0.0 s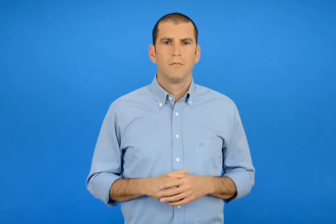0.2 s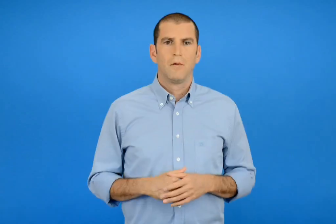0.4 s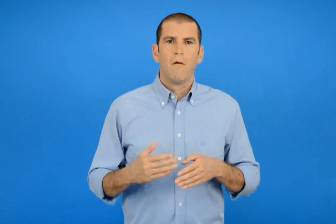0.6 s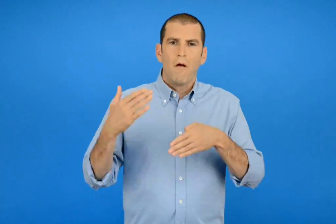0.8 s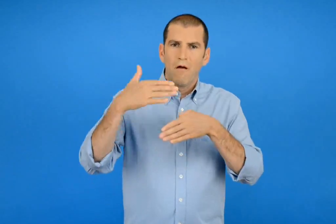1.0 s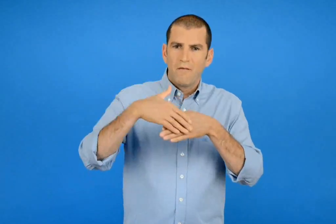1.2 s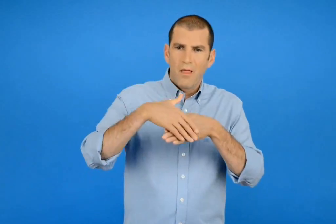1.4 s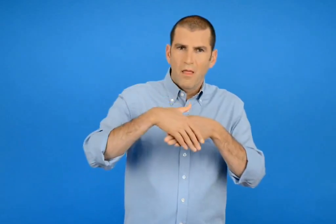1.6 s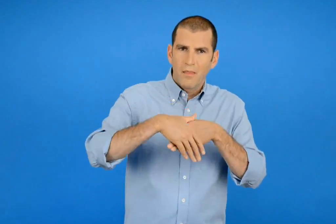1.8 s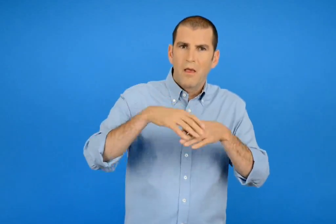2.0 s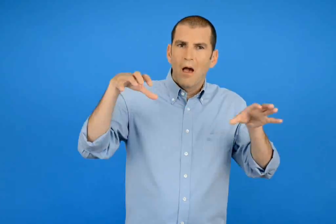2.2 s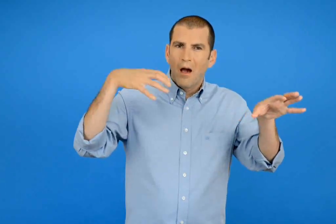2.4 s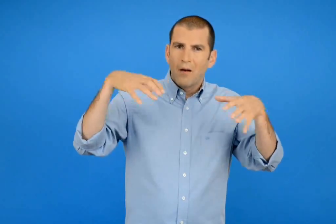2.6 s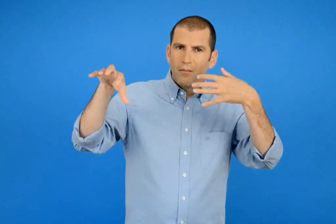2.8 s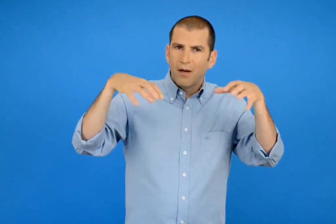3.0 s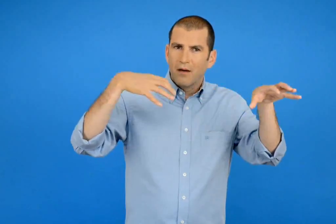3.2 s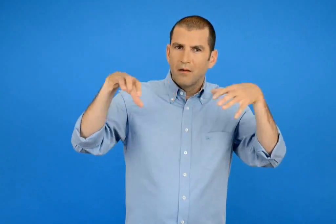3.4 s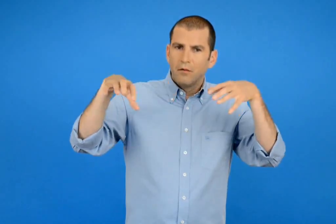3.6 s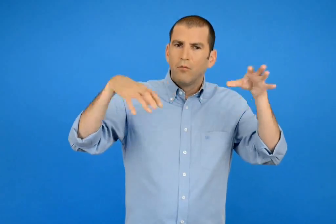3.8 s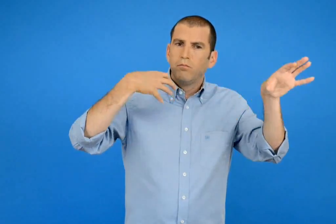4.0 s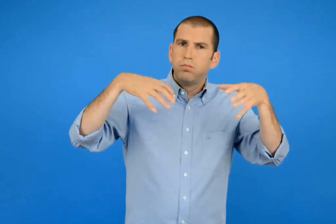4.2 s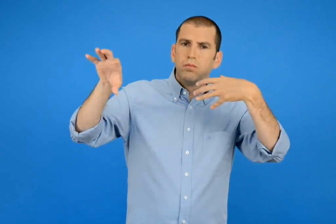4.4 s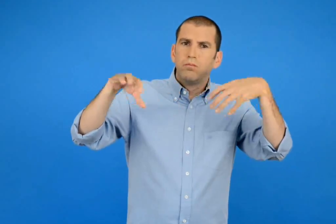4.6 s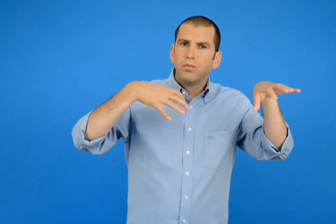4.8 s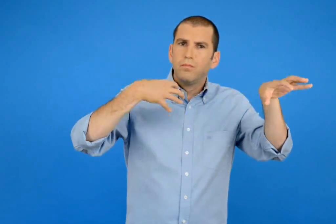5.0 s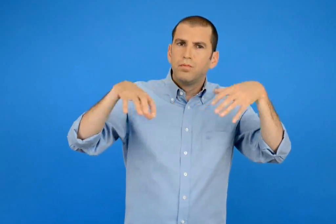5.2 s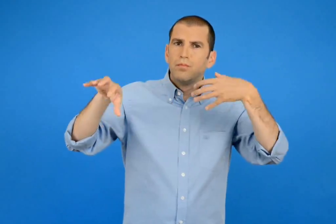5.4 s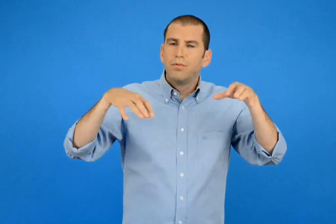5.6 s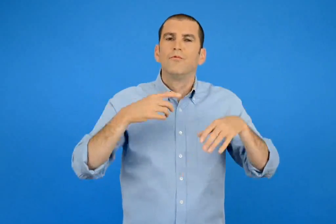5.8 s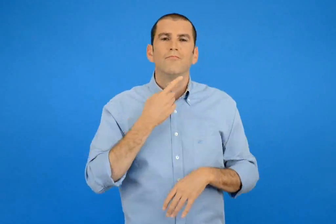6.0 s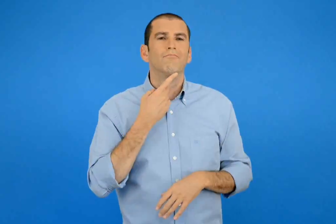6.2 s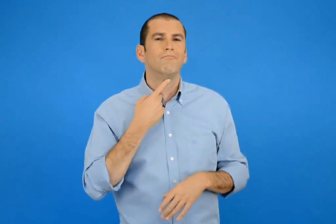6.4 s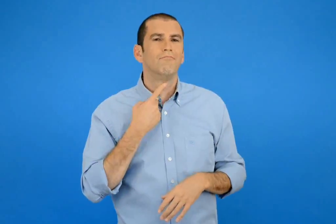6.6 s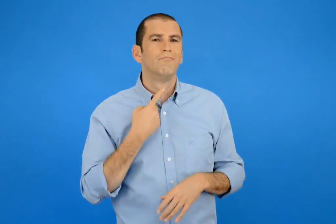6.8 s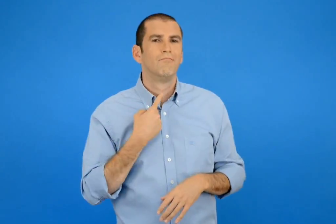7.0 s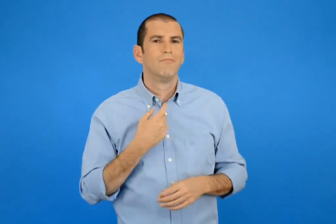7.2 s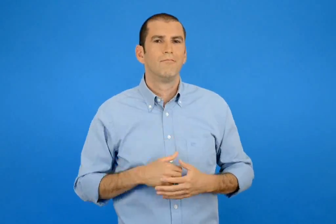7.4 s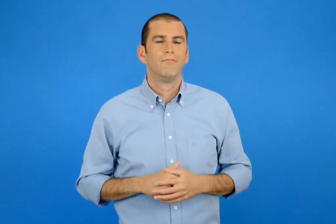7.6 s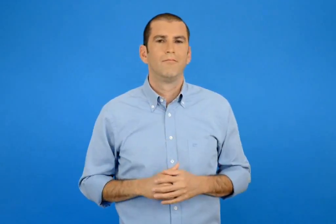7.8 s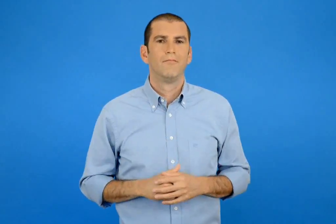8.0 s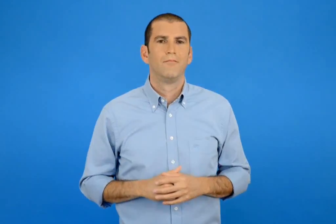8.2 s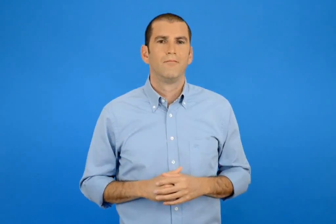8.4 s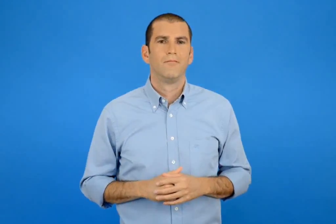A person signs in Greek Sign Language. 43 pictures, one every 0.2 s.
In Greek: πως με αρέσουν οι καμπάνες να χτυπούν νυχτερινές
